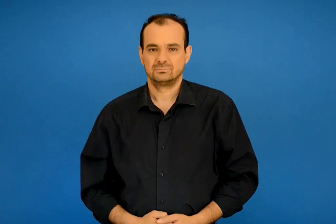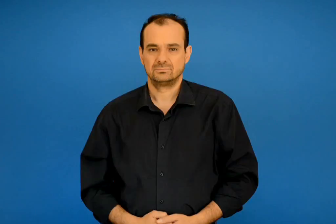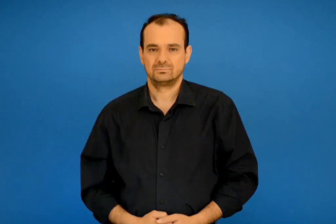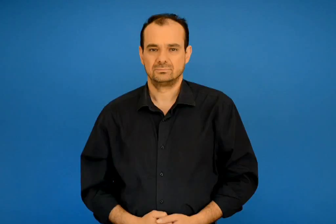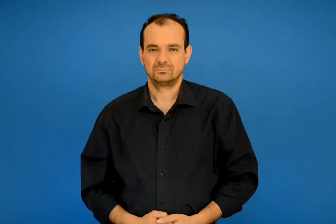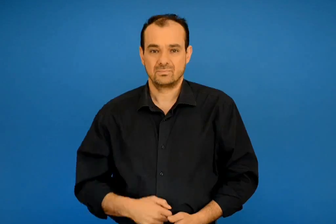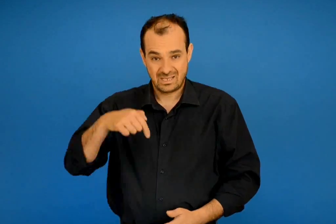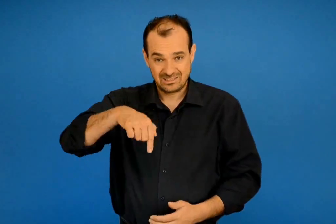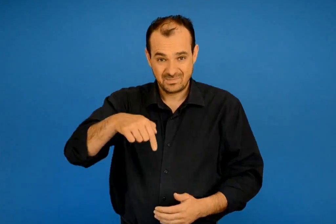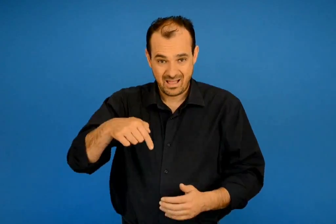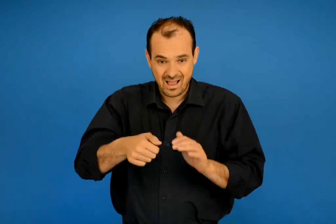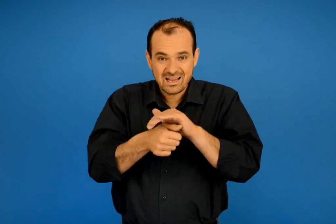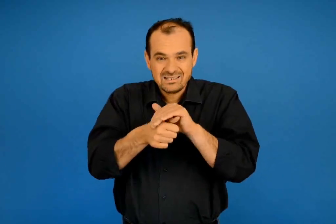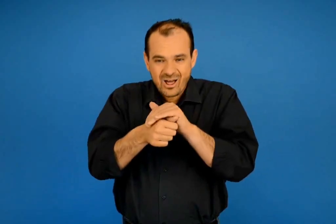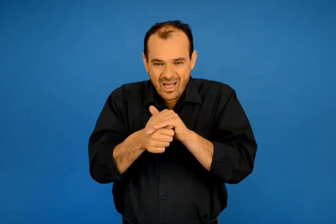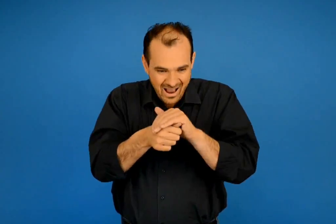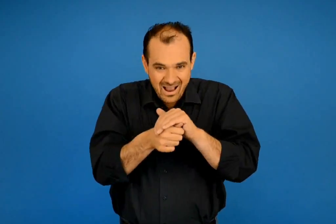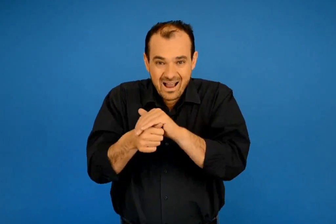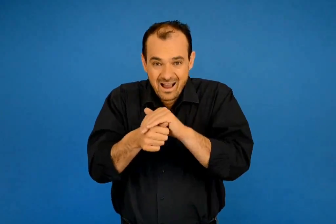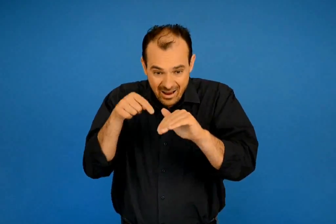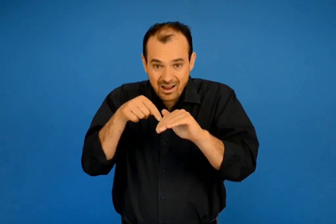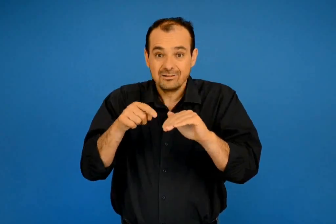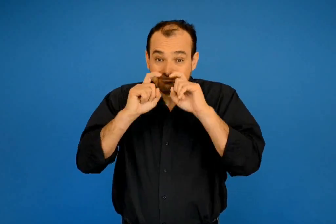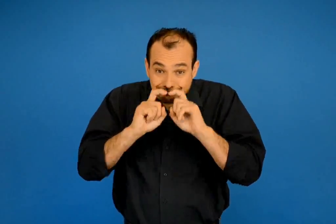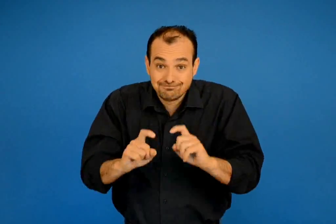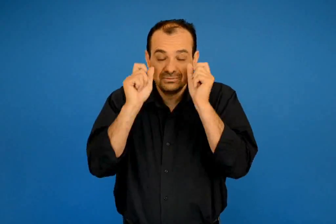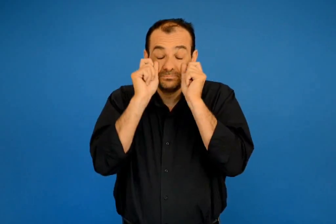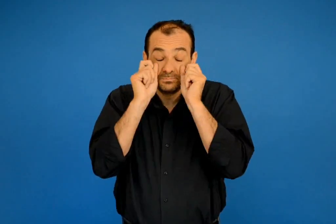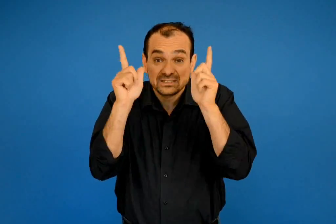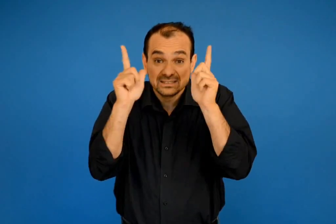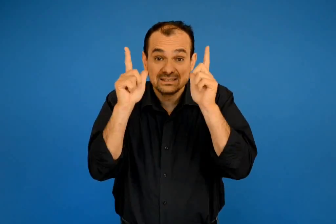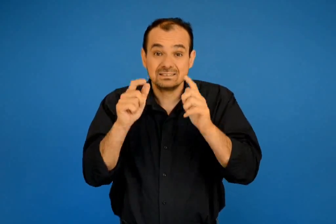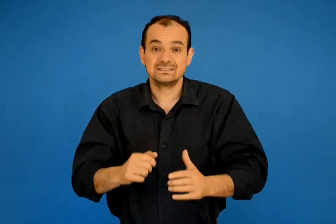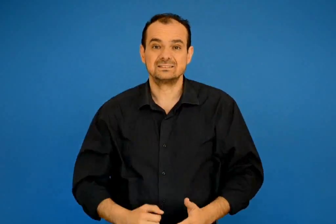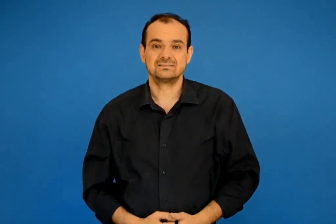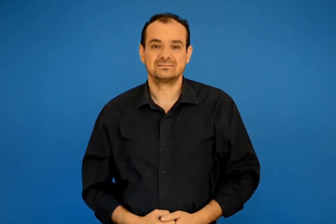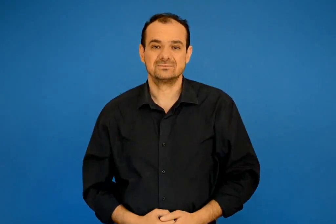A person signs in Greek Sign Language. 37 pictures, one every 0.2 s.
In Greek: σήμερα πρέπει πια να ξυπνήσει και η τεστουντο η χελώνα
